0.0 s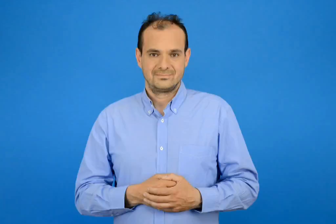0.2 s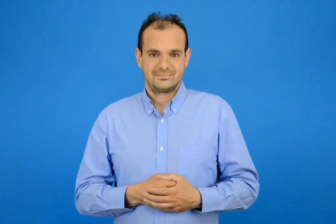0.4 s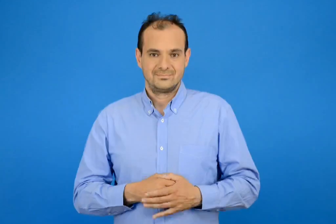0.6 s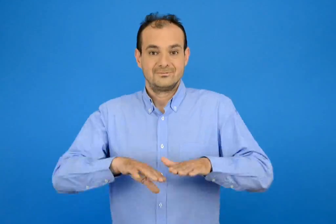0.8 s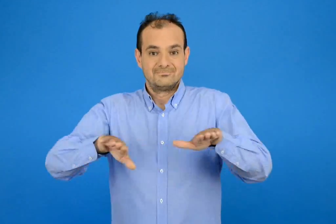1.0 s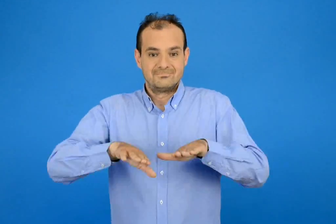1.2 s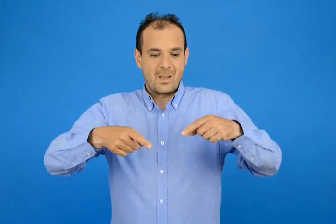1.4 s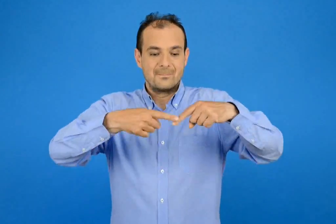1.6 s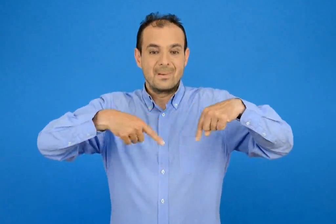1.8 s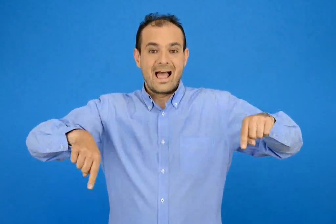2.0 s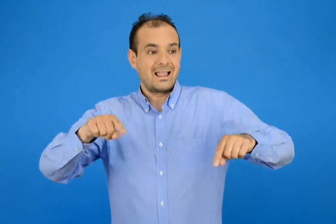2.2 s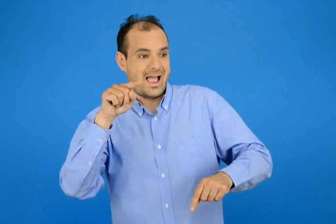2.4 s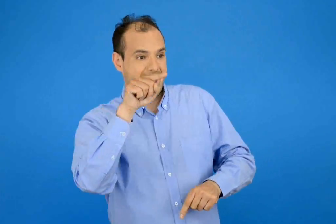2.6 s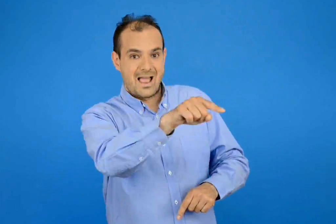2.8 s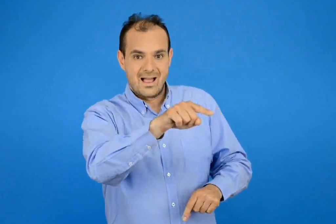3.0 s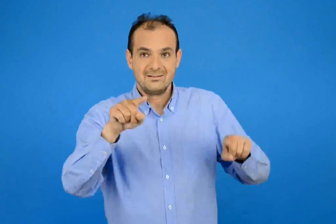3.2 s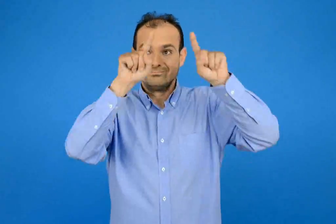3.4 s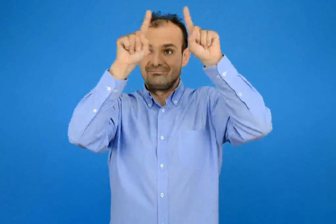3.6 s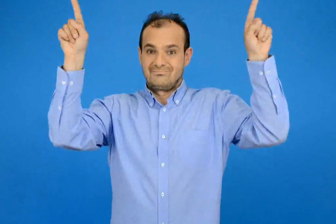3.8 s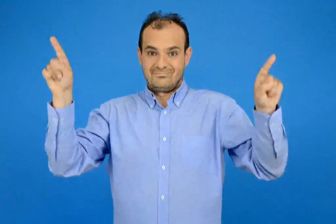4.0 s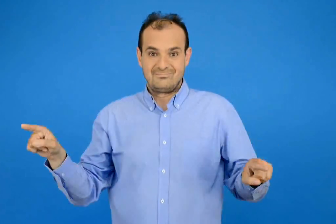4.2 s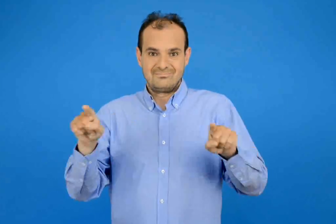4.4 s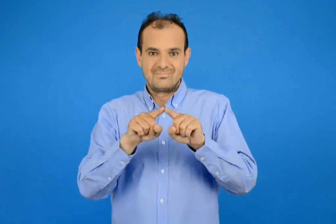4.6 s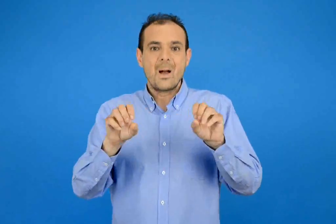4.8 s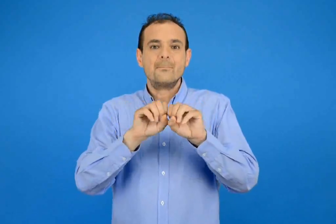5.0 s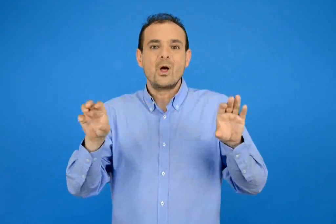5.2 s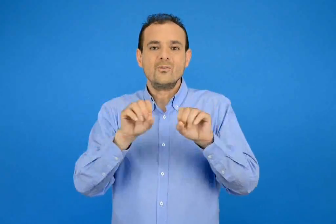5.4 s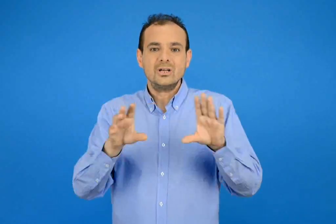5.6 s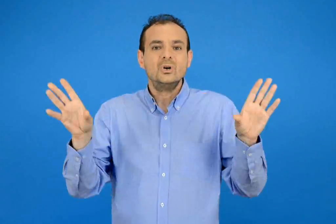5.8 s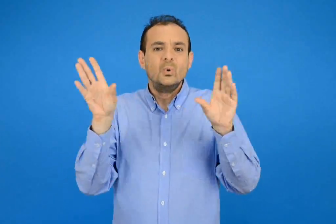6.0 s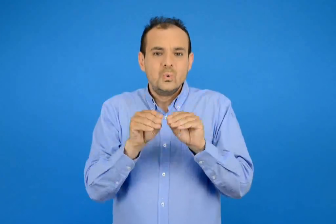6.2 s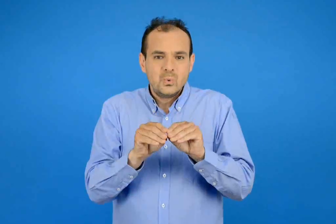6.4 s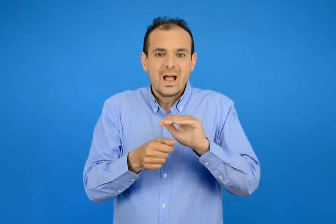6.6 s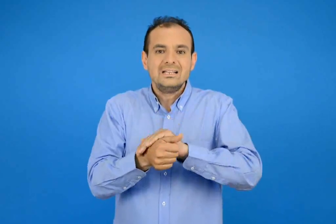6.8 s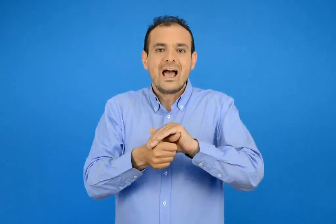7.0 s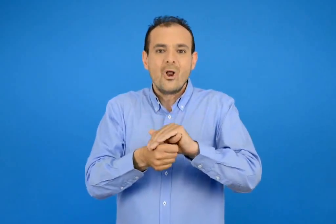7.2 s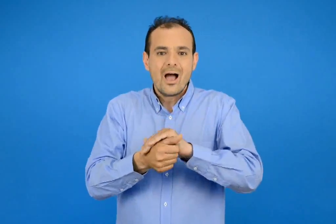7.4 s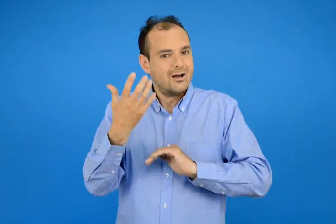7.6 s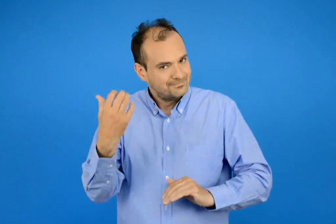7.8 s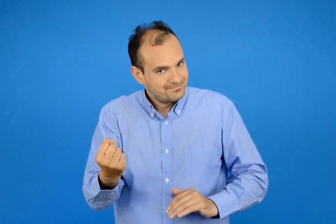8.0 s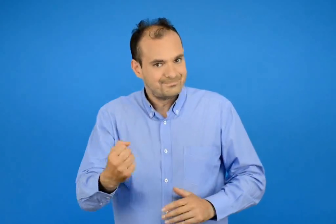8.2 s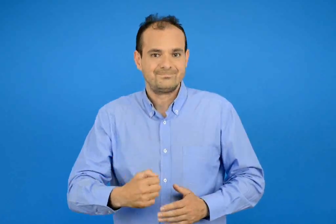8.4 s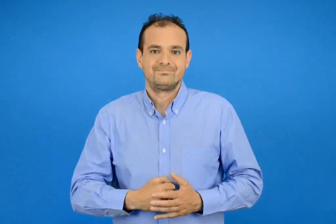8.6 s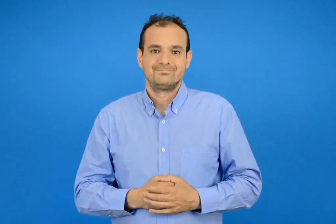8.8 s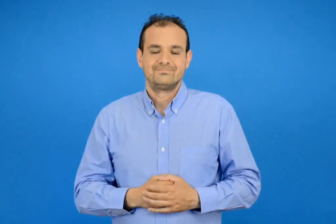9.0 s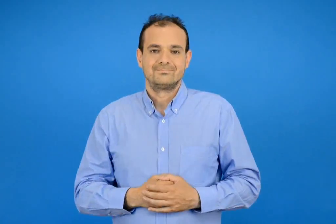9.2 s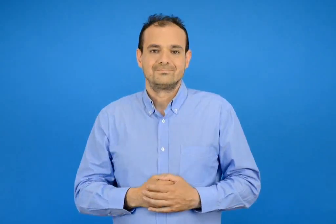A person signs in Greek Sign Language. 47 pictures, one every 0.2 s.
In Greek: 4 στην παραλία υπάρχουν πληροφορίες για τη χελώνα
